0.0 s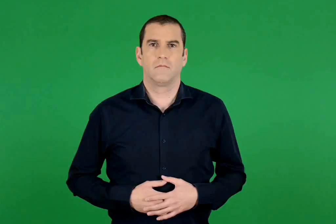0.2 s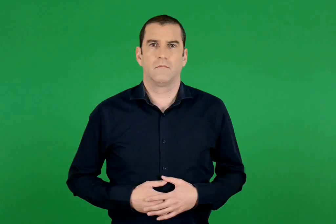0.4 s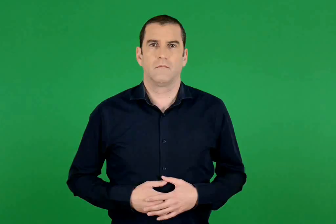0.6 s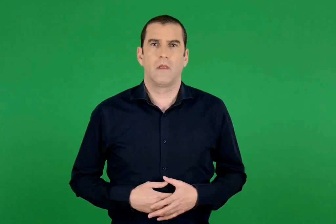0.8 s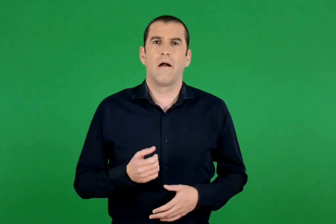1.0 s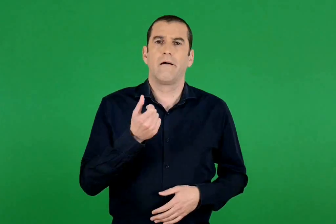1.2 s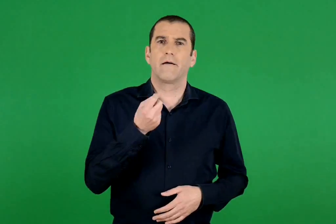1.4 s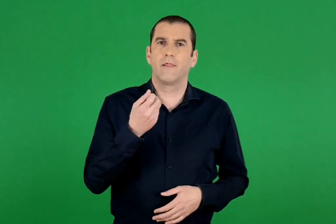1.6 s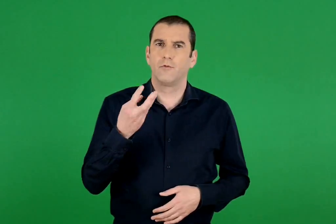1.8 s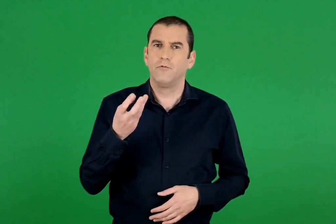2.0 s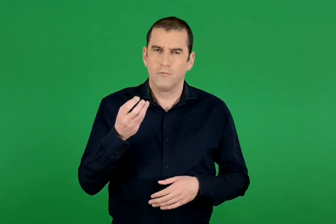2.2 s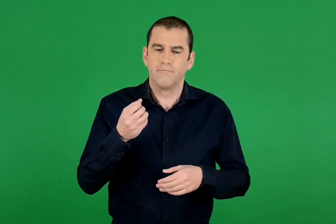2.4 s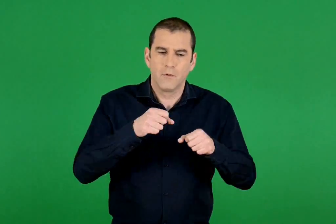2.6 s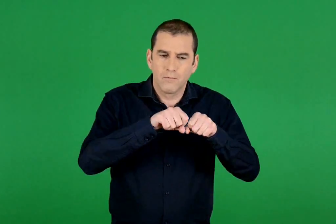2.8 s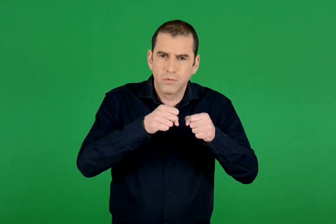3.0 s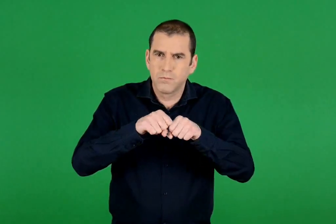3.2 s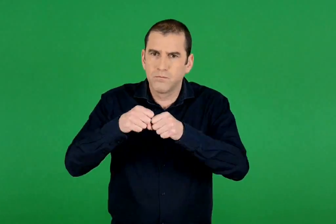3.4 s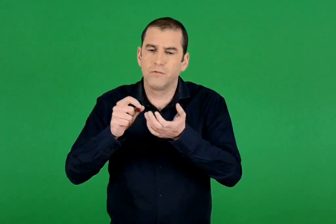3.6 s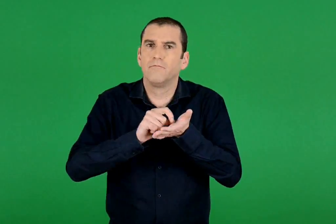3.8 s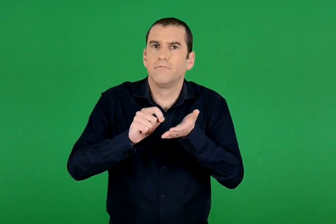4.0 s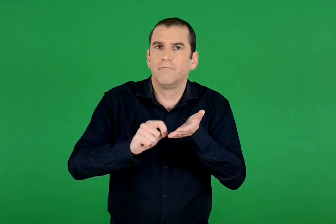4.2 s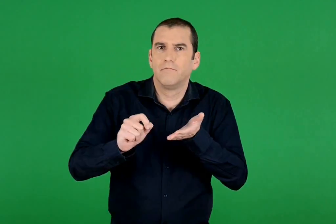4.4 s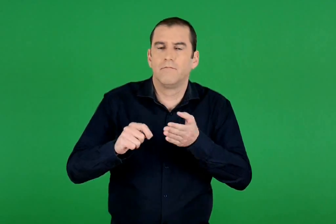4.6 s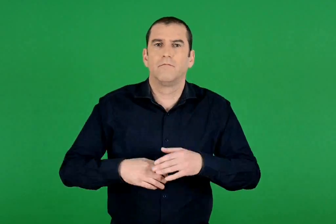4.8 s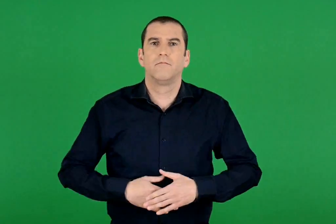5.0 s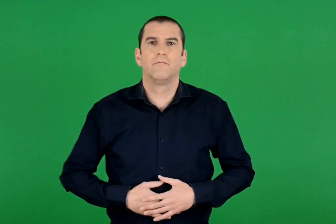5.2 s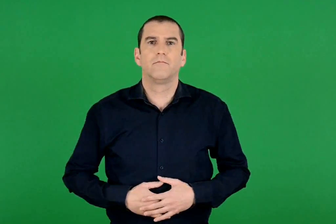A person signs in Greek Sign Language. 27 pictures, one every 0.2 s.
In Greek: γράφω και αναλύω τους αριθμούς
